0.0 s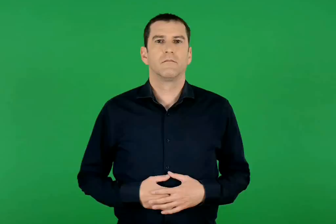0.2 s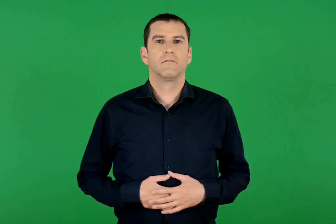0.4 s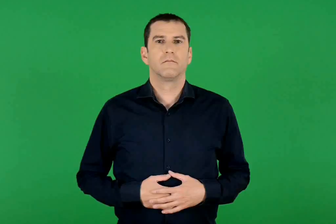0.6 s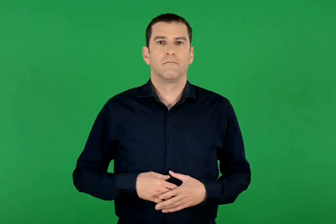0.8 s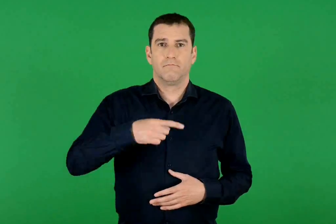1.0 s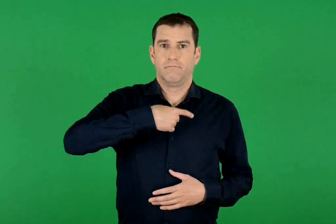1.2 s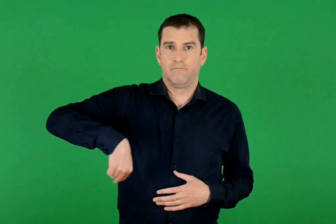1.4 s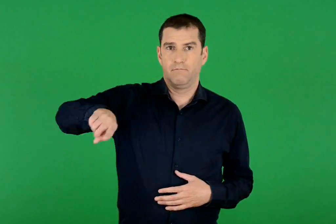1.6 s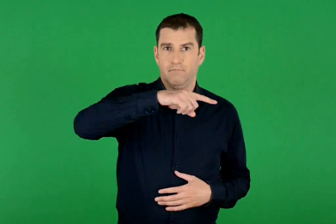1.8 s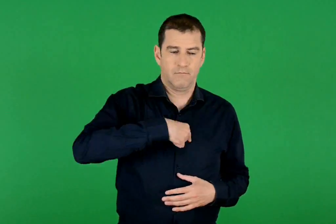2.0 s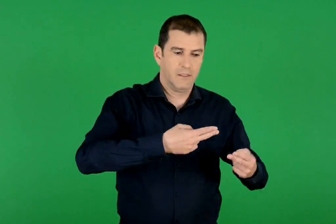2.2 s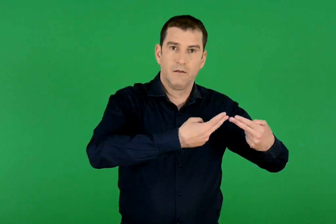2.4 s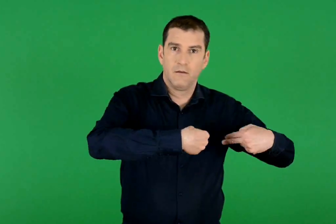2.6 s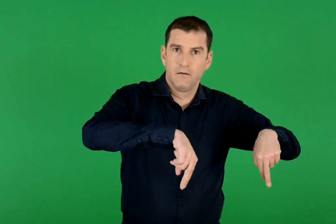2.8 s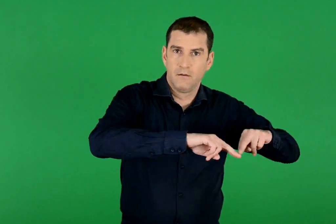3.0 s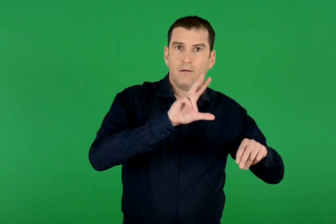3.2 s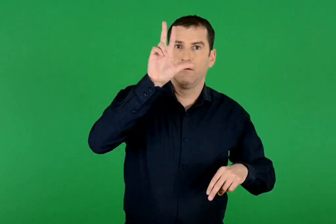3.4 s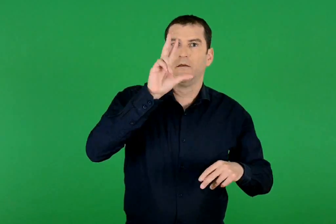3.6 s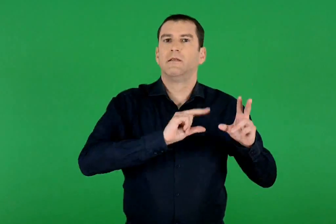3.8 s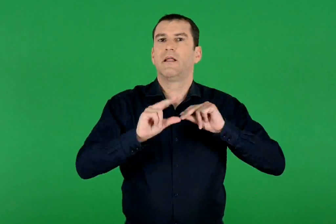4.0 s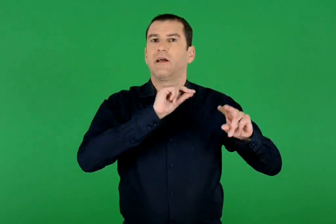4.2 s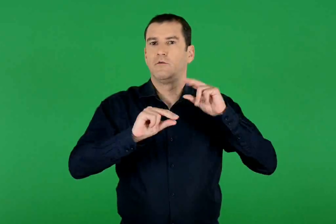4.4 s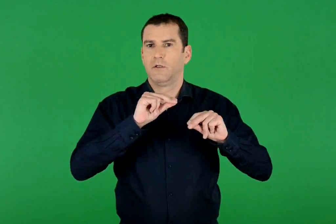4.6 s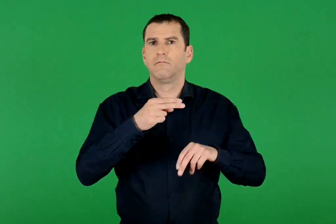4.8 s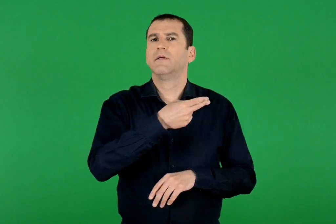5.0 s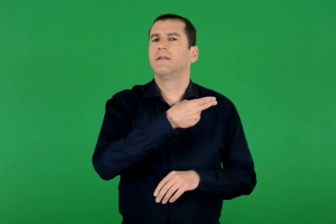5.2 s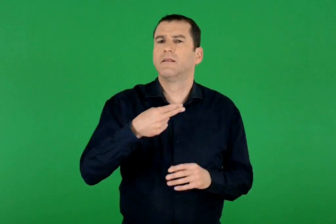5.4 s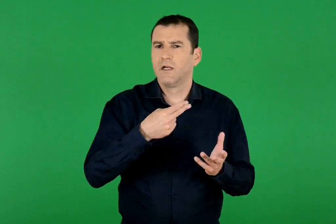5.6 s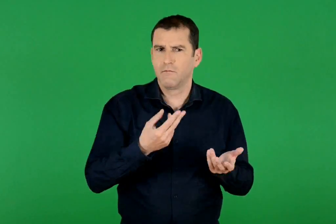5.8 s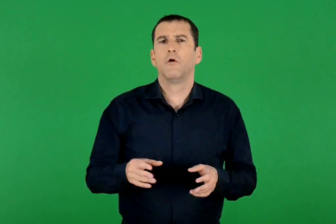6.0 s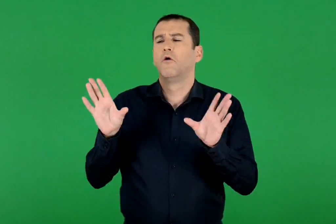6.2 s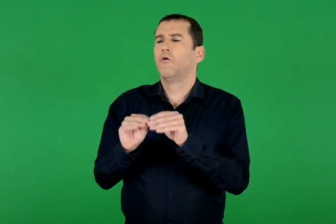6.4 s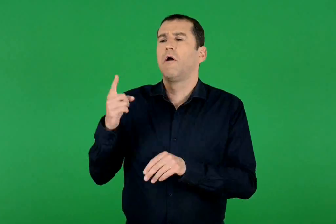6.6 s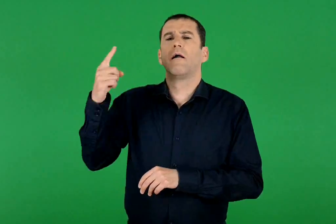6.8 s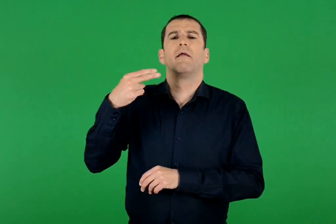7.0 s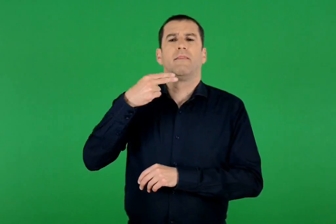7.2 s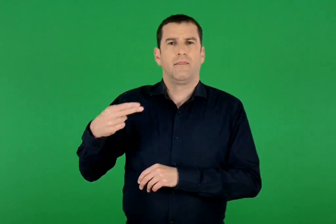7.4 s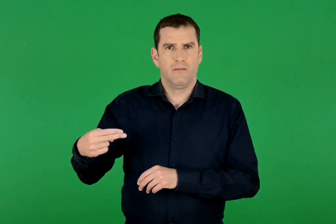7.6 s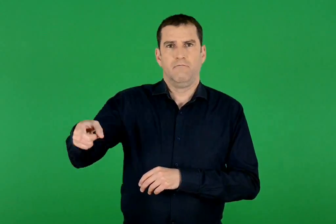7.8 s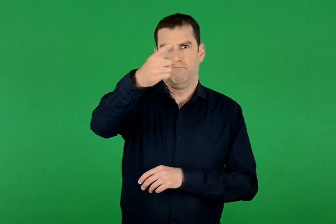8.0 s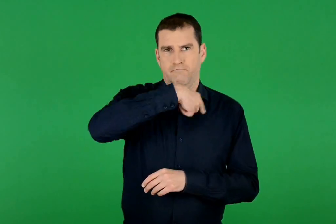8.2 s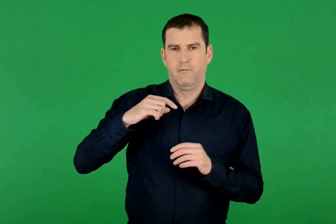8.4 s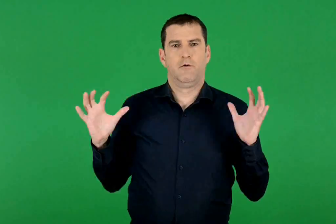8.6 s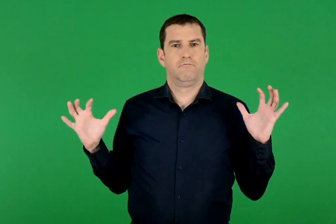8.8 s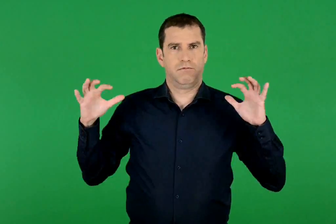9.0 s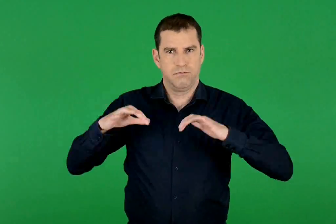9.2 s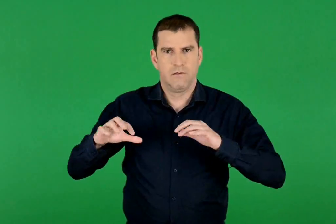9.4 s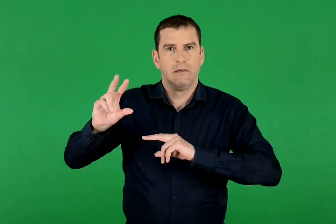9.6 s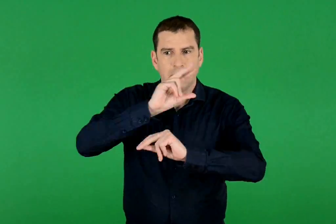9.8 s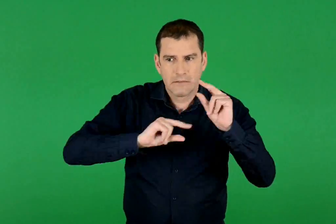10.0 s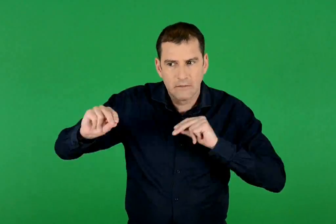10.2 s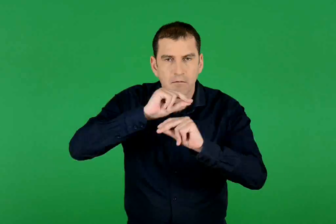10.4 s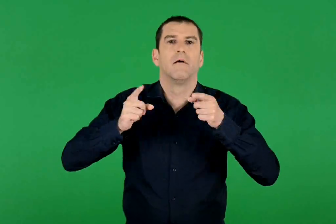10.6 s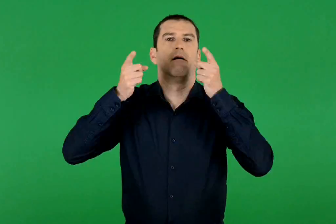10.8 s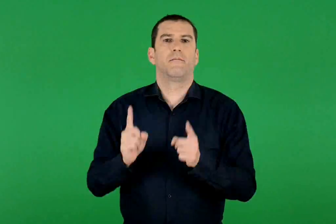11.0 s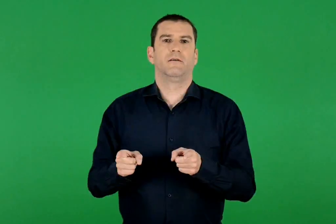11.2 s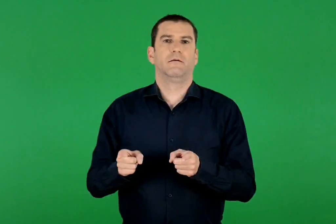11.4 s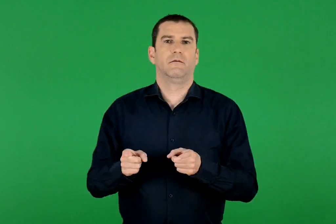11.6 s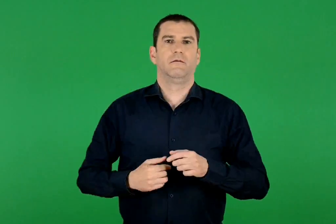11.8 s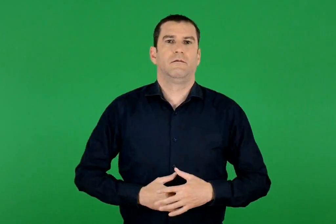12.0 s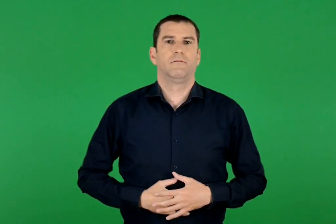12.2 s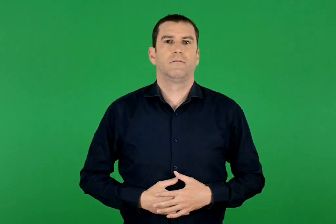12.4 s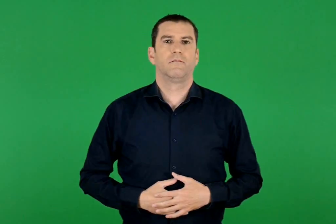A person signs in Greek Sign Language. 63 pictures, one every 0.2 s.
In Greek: συνεδριάζουμε: μαζευόμαστε , συζητάμε και αποφασίζουμε για ένα ζήτημα
